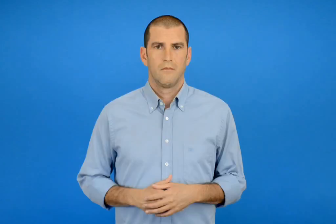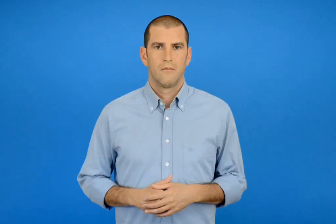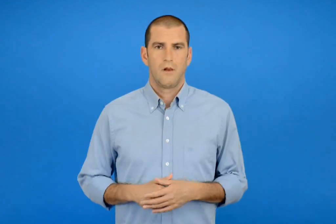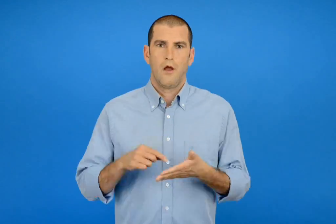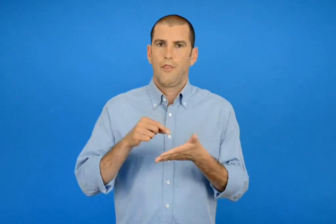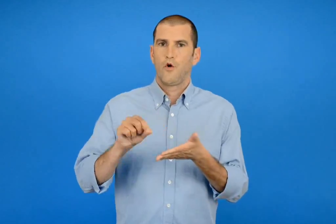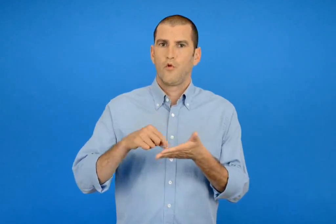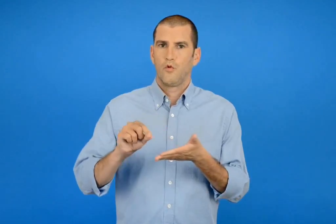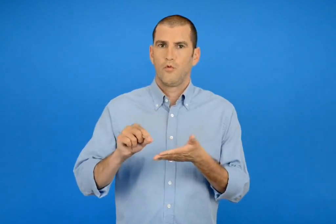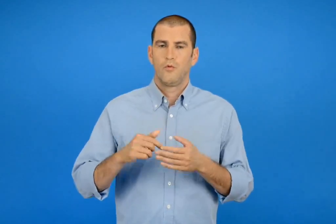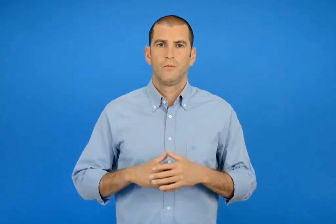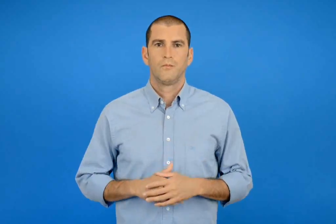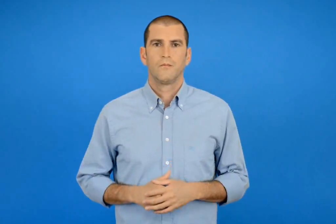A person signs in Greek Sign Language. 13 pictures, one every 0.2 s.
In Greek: διορθώνω
